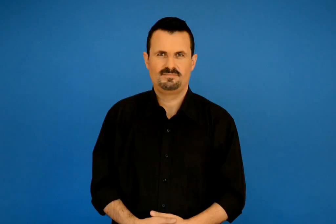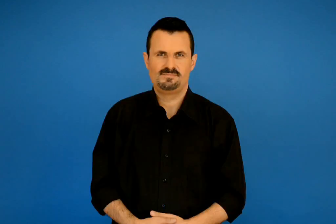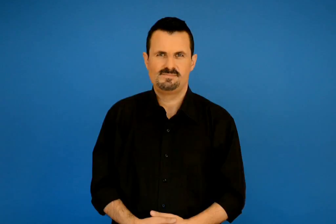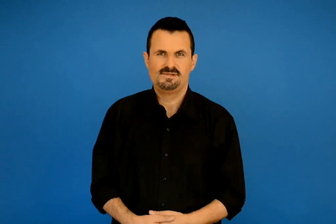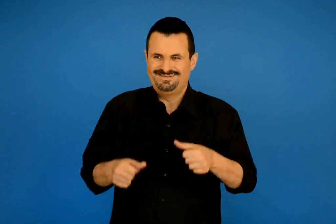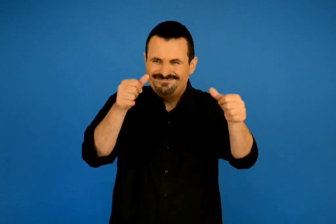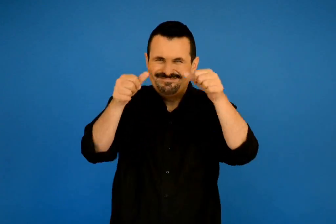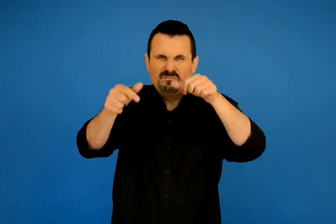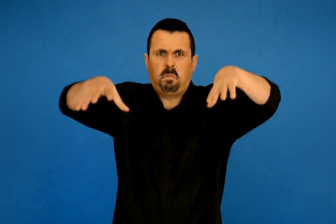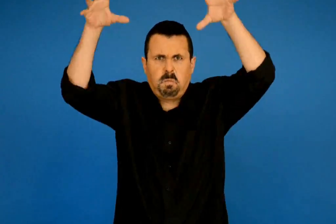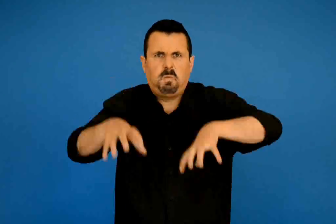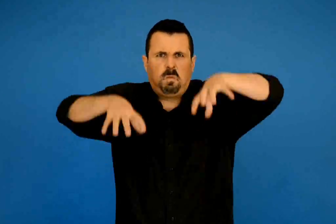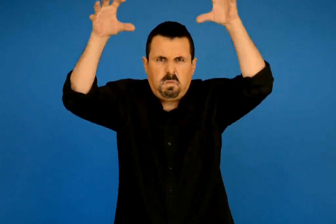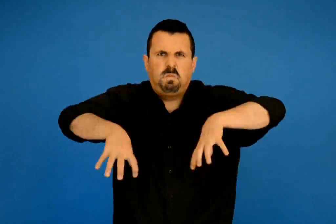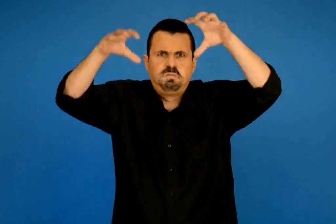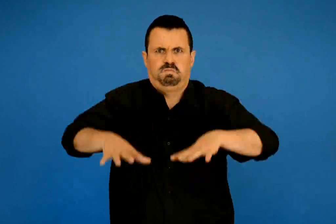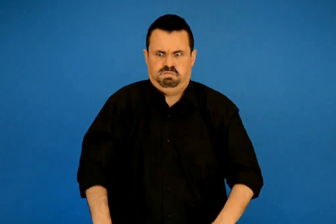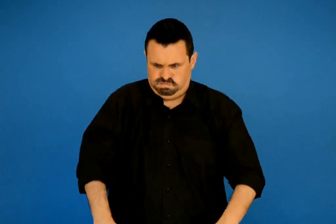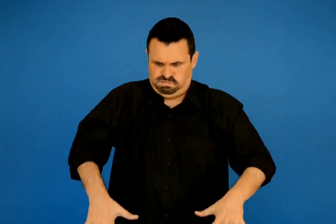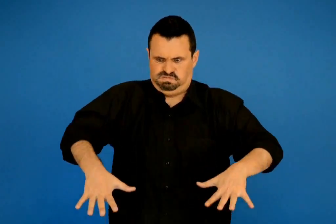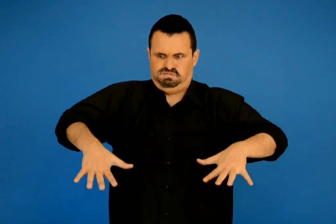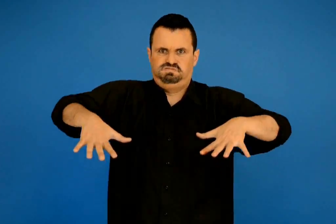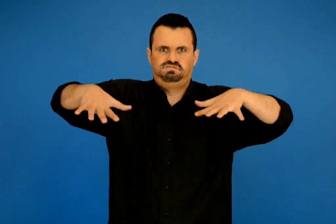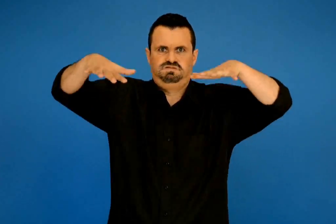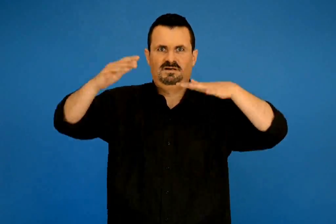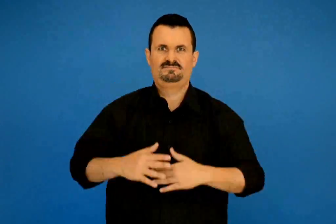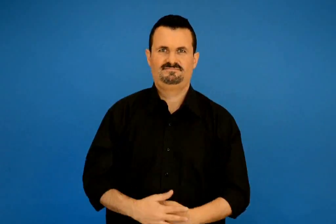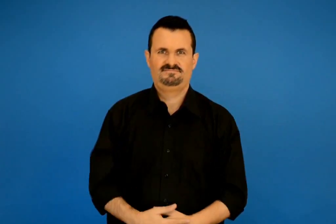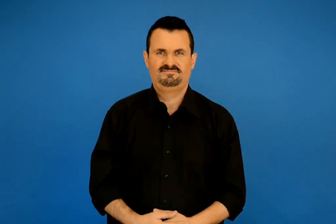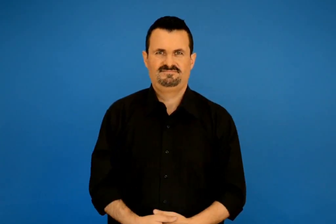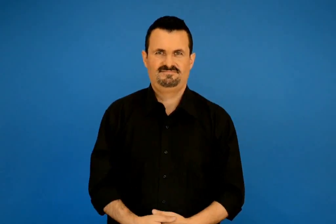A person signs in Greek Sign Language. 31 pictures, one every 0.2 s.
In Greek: κι η πινεζόμπορα γίνεται σωστός πινεζοκατακλυσμός
